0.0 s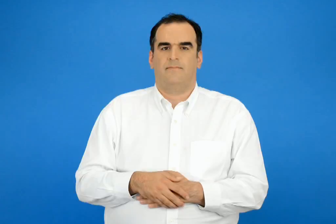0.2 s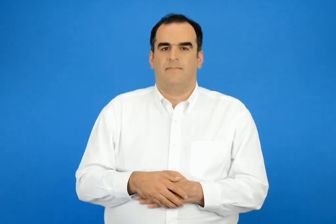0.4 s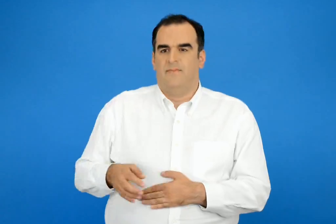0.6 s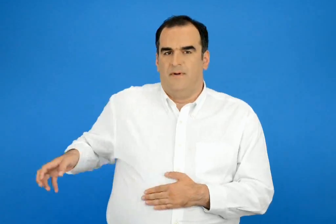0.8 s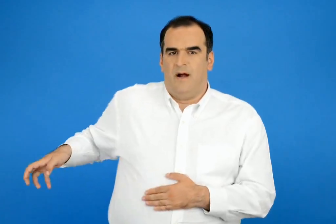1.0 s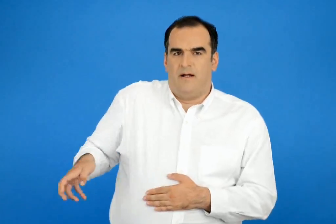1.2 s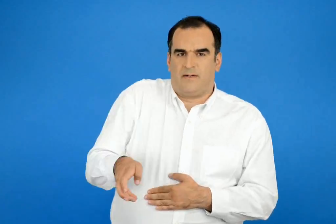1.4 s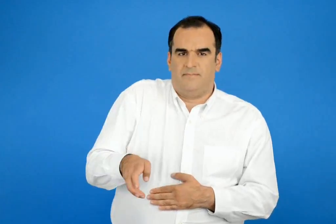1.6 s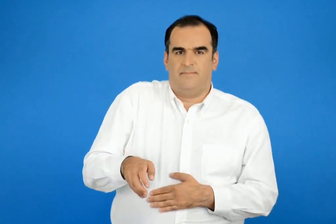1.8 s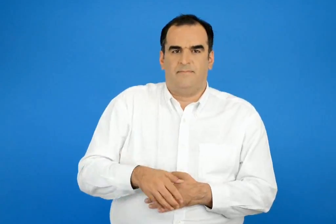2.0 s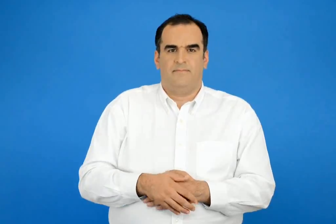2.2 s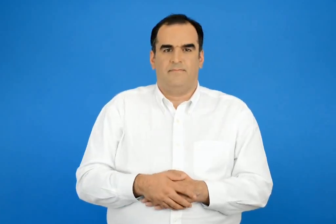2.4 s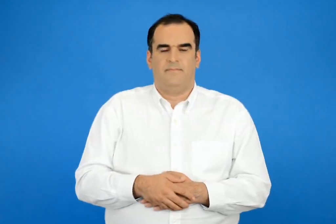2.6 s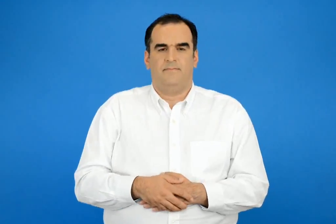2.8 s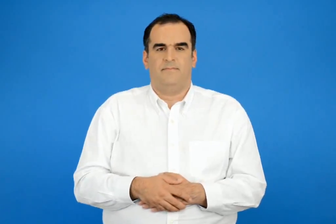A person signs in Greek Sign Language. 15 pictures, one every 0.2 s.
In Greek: αλέτρι
